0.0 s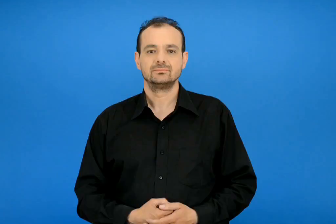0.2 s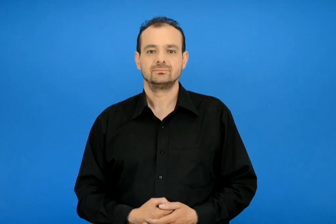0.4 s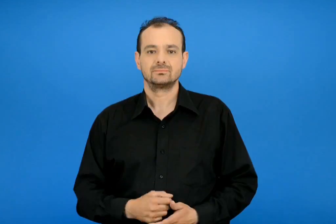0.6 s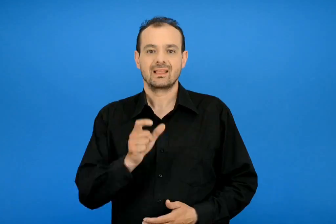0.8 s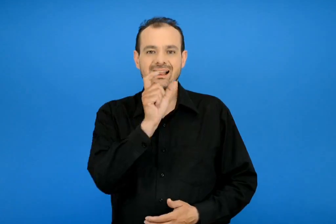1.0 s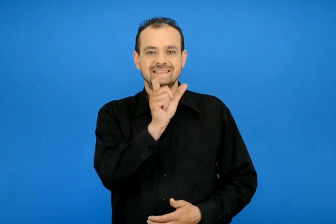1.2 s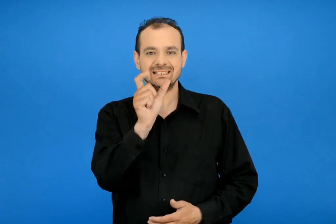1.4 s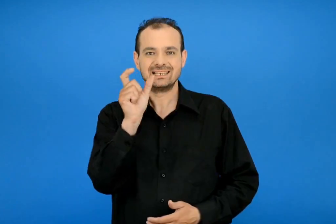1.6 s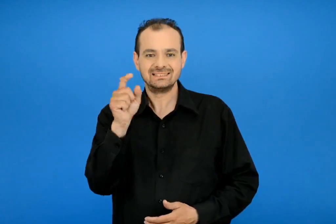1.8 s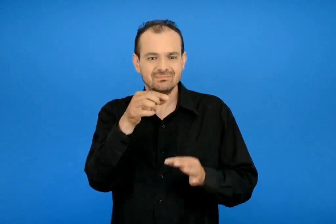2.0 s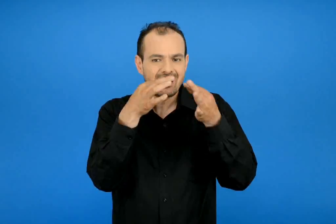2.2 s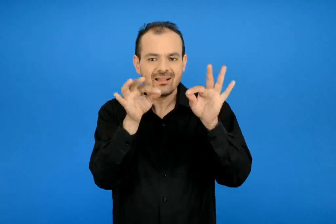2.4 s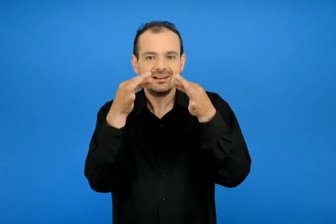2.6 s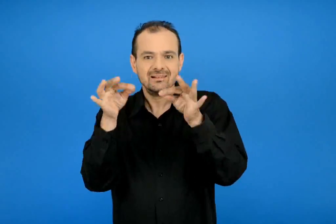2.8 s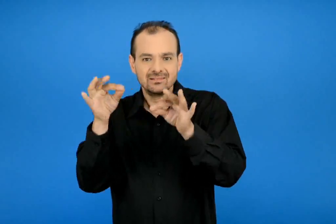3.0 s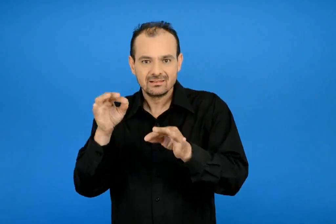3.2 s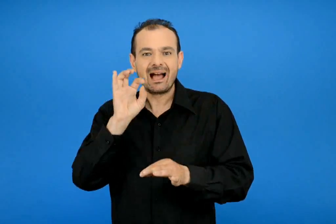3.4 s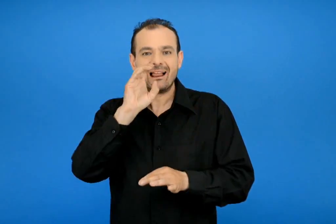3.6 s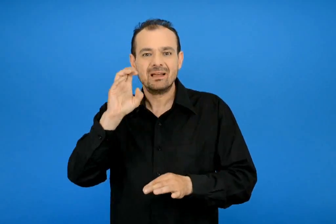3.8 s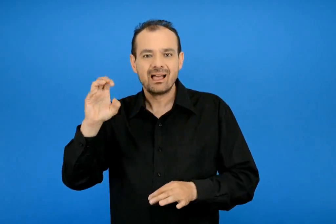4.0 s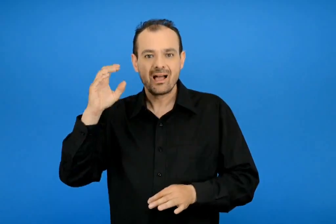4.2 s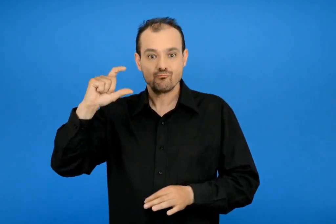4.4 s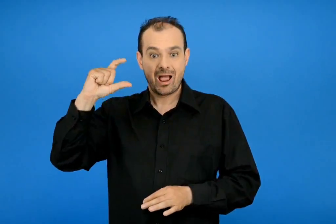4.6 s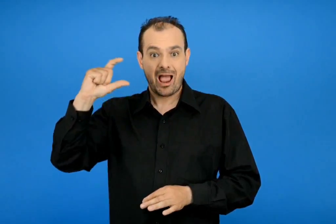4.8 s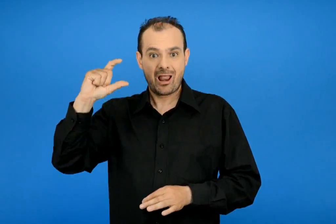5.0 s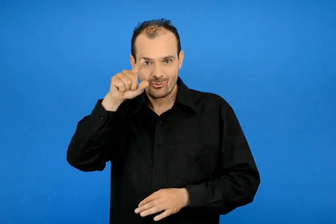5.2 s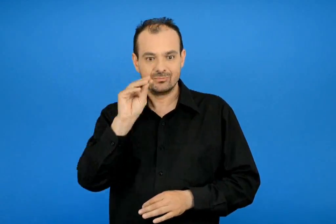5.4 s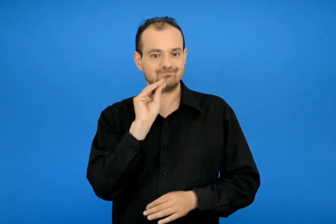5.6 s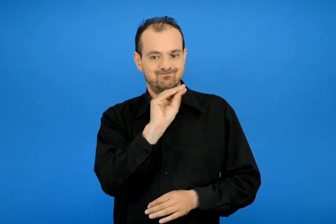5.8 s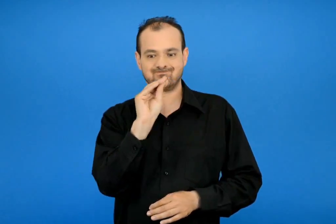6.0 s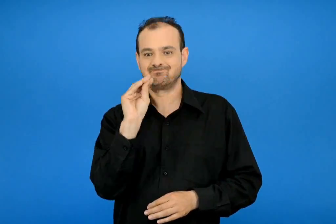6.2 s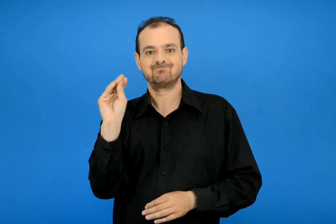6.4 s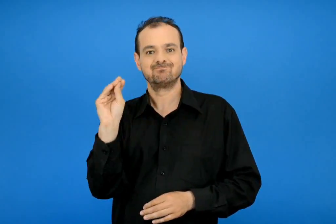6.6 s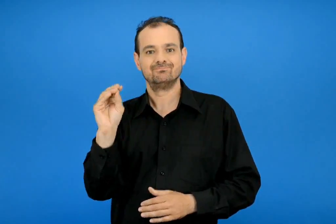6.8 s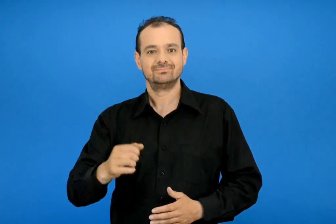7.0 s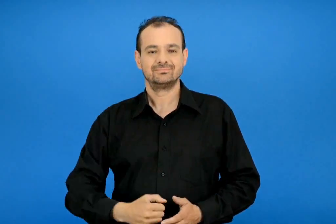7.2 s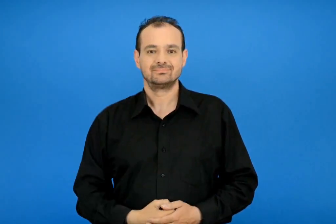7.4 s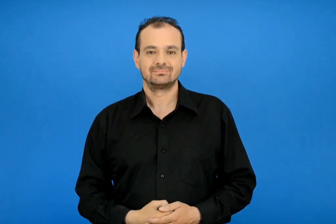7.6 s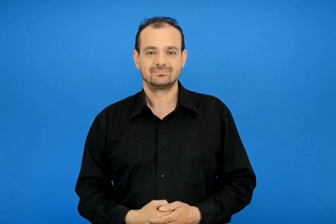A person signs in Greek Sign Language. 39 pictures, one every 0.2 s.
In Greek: συμπλήρωσε τα κεφάλαια γράμματα και τις λέξεις που λείπουν
